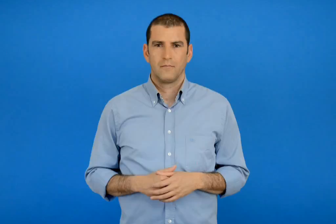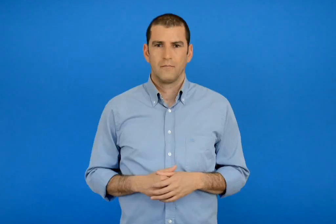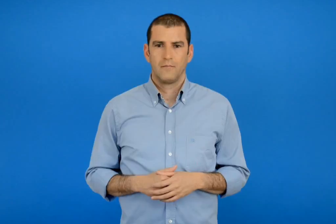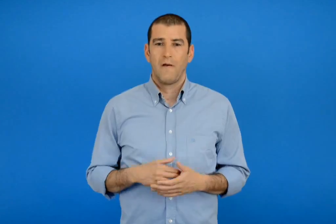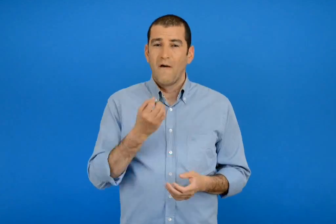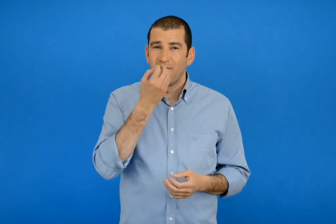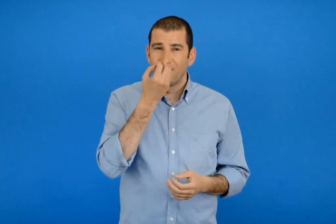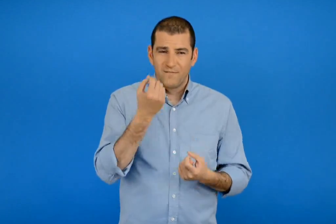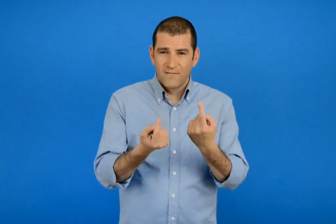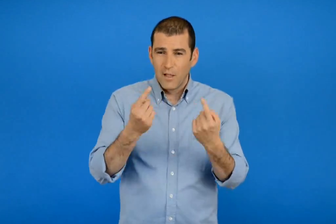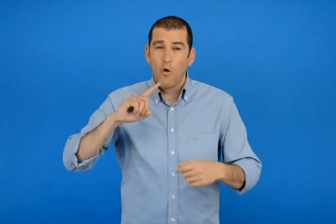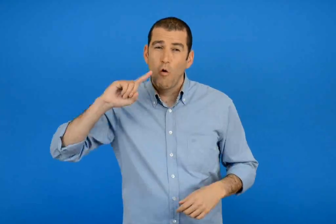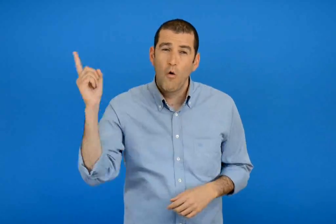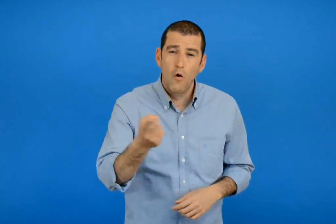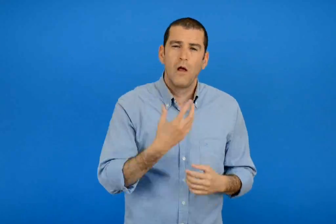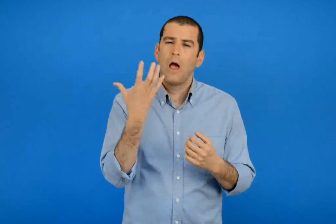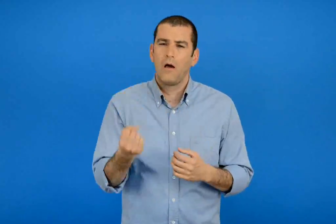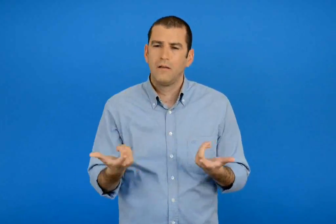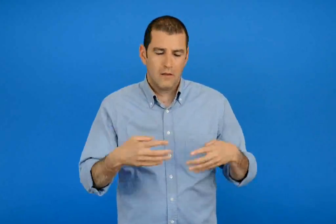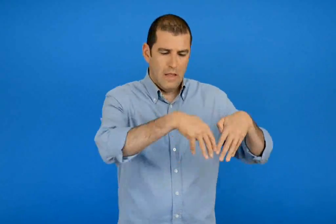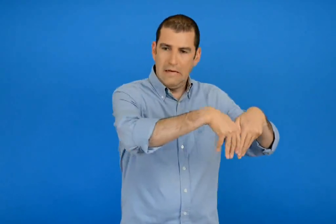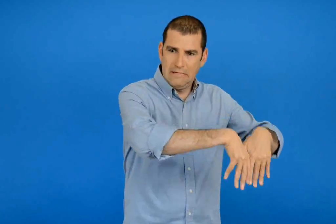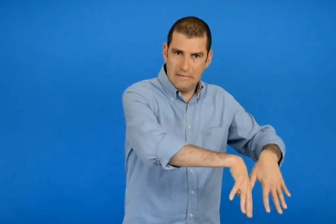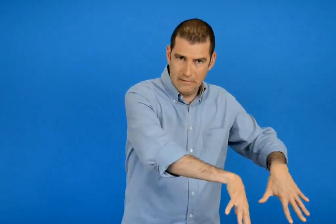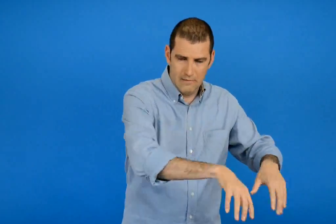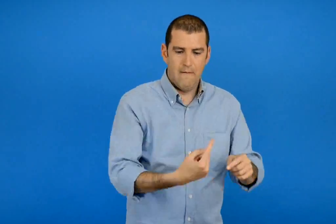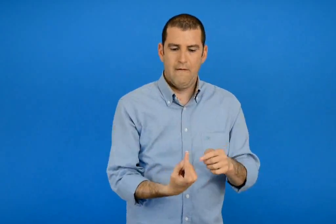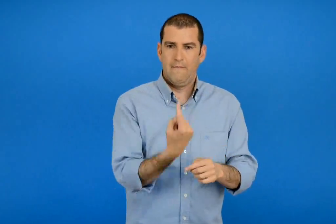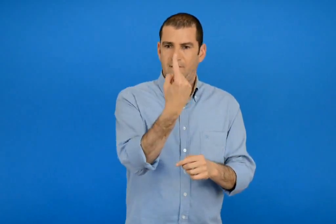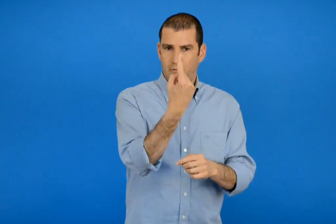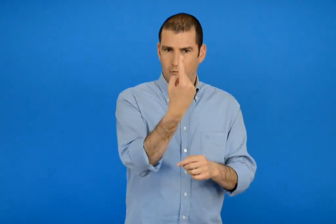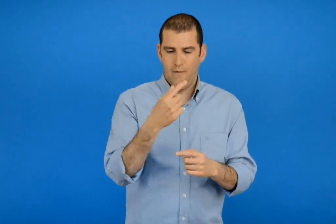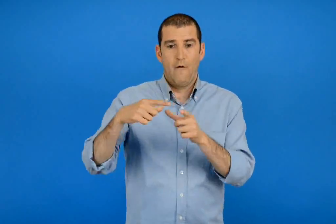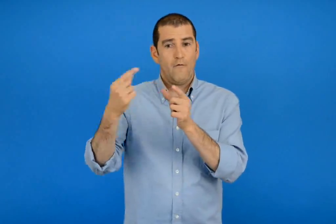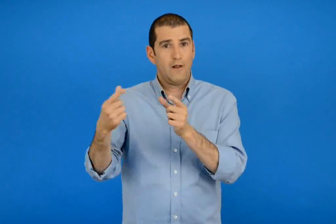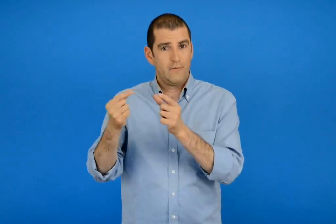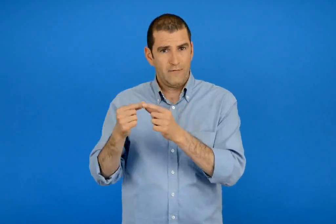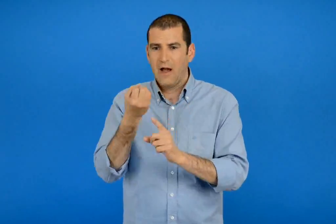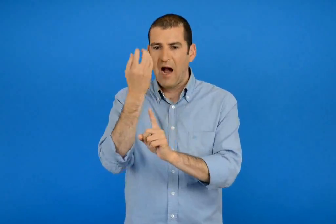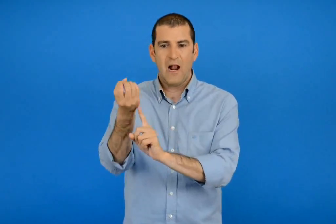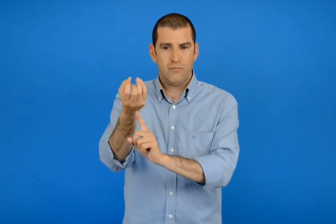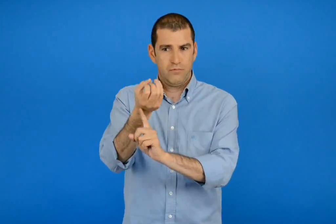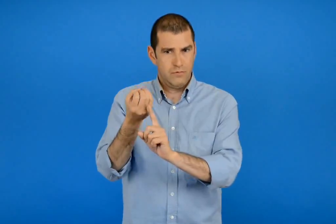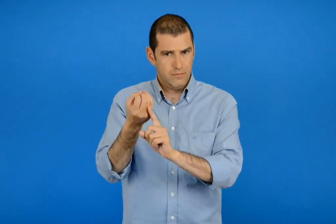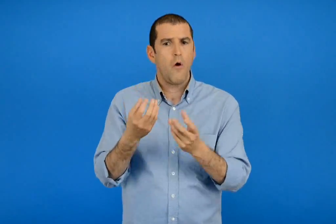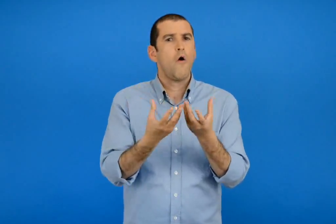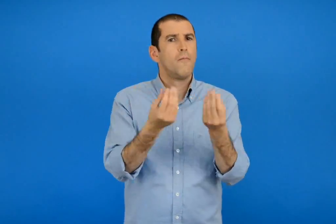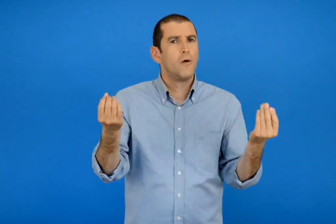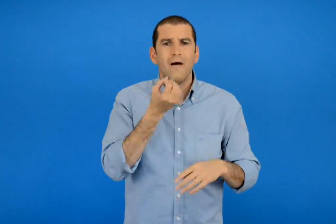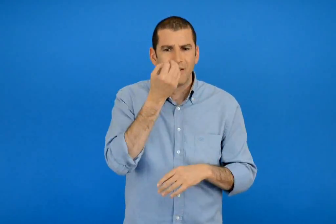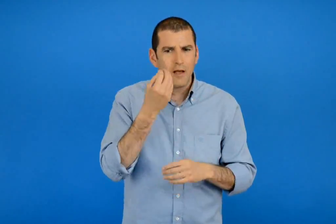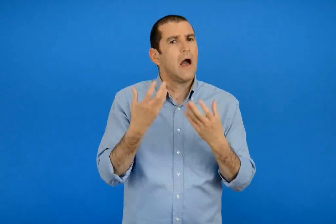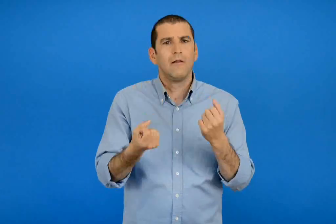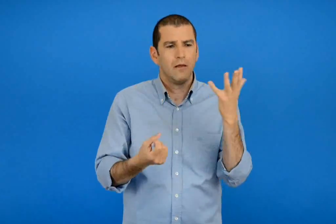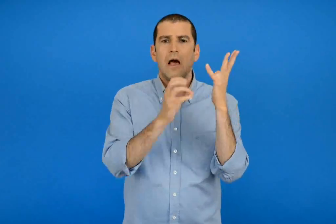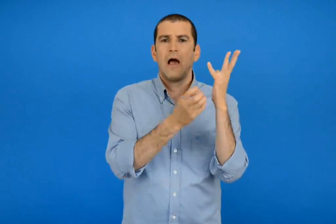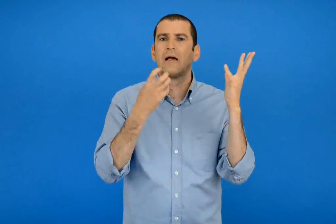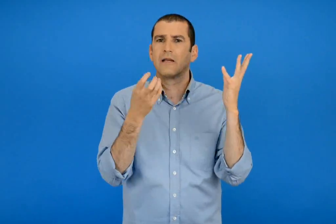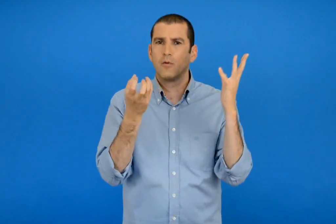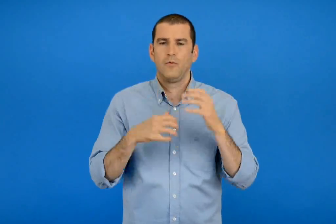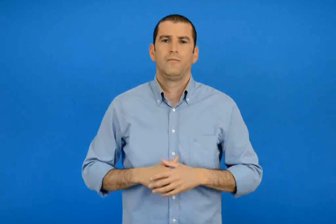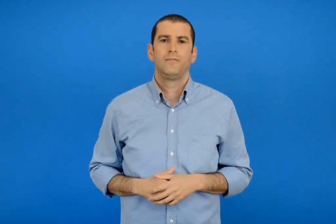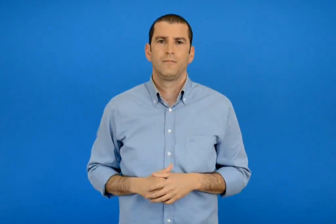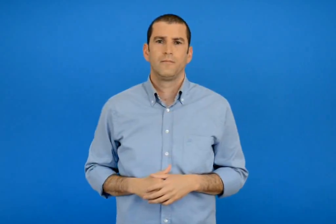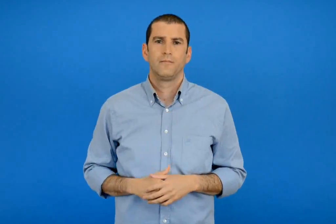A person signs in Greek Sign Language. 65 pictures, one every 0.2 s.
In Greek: όλα τα φυτά έχουν ριζά βλαστό φύλλα και άνθη πολλά φυτά έχουν και καρπό
